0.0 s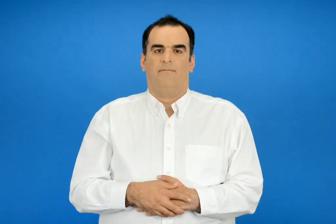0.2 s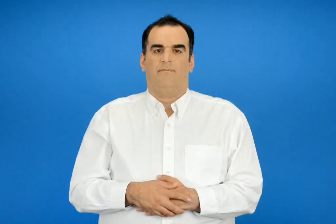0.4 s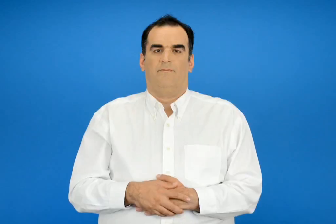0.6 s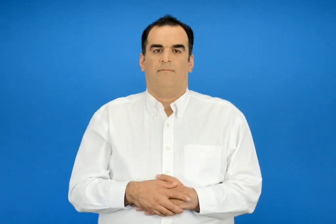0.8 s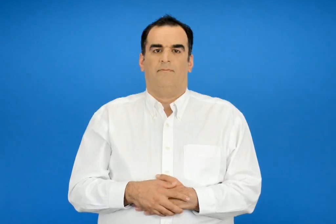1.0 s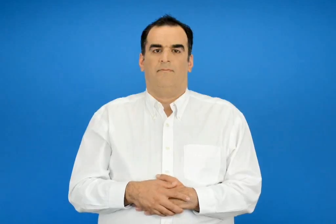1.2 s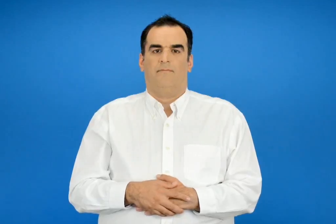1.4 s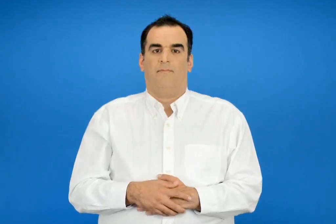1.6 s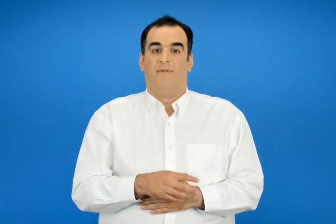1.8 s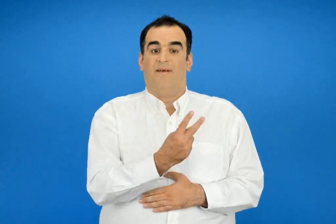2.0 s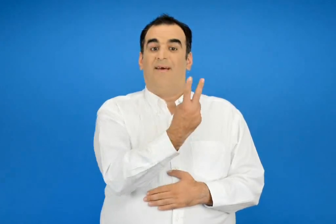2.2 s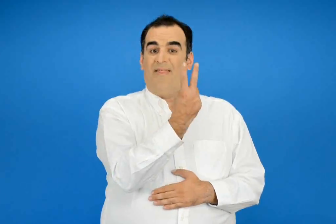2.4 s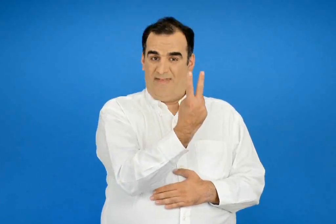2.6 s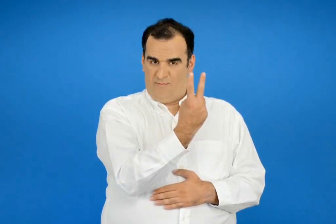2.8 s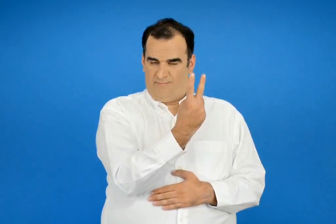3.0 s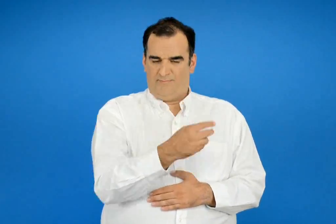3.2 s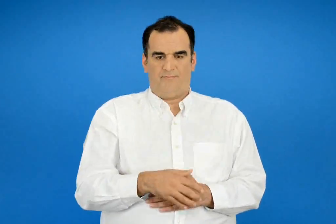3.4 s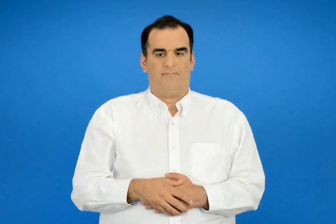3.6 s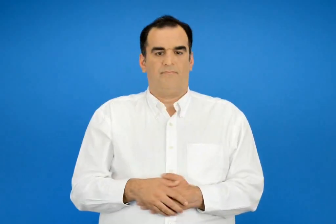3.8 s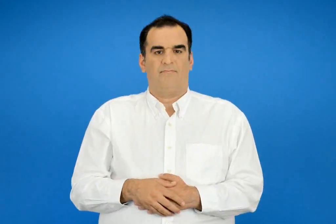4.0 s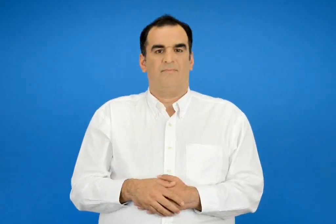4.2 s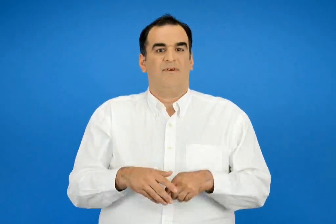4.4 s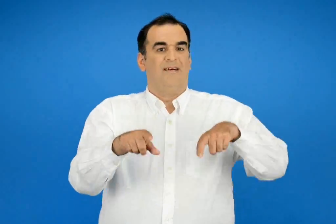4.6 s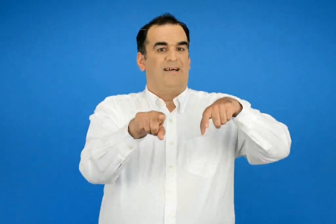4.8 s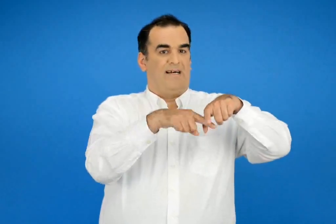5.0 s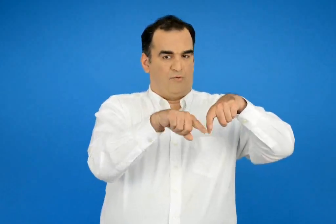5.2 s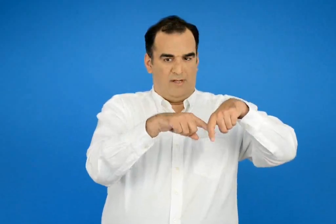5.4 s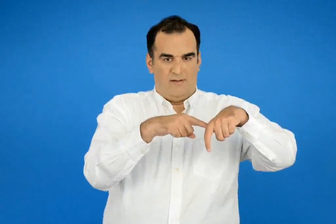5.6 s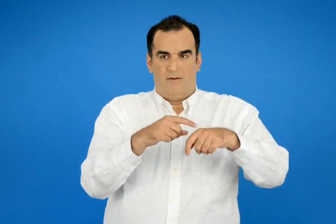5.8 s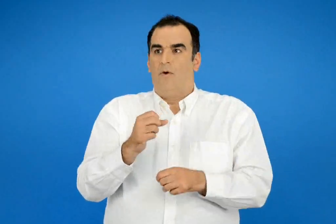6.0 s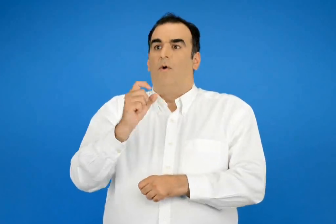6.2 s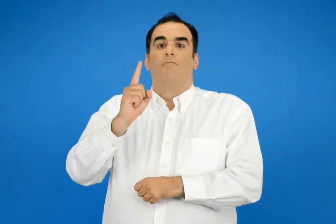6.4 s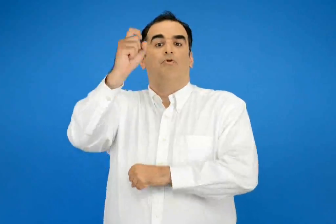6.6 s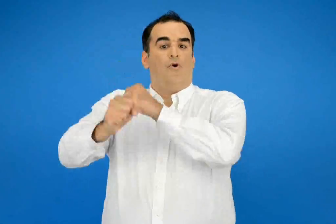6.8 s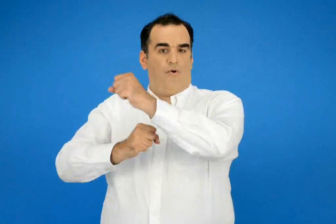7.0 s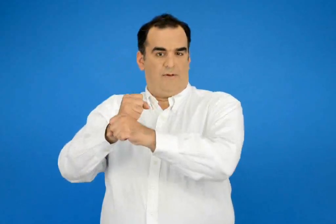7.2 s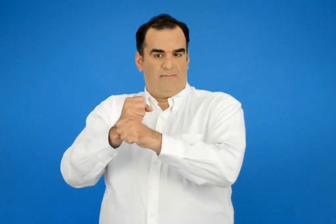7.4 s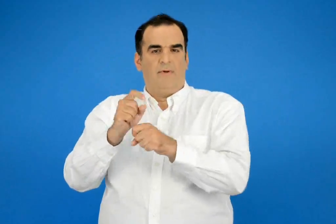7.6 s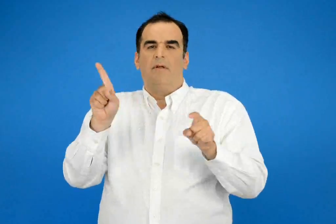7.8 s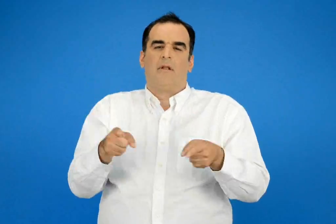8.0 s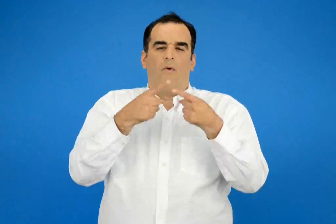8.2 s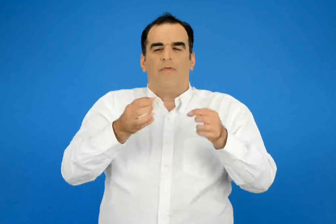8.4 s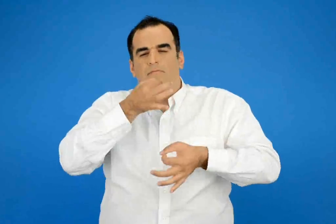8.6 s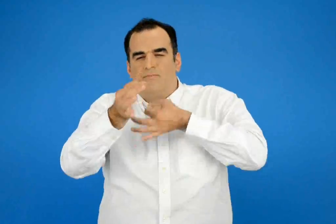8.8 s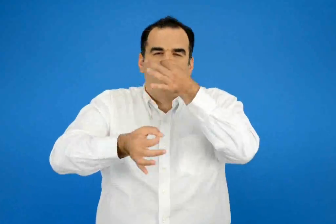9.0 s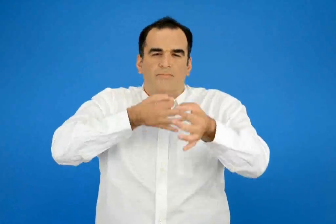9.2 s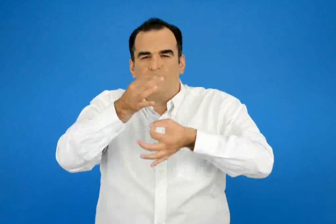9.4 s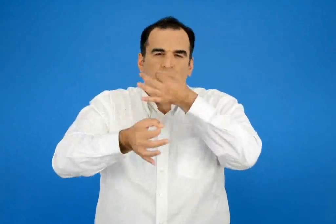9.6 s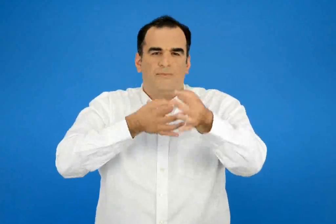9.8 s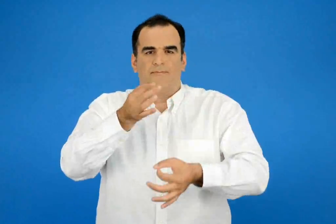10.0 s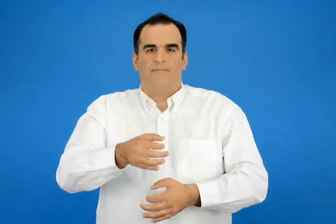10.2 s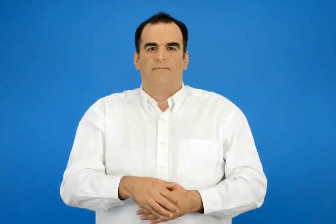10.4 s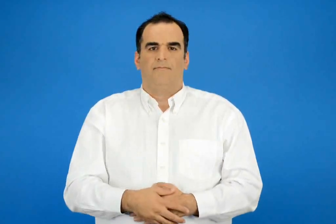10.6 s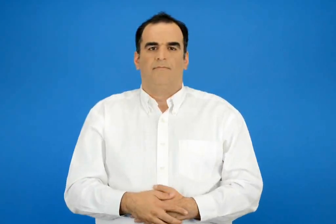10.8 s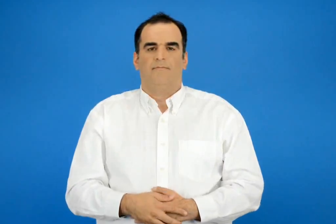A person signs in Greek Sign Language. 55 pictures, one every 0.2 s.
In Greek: 2 τραγούδια που λεμέ τα χριστούγεννα και την πρωτοχρονιά
